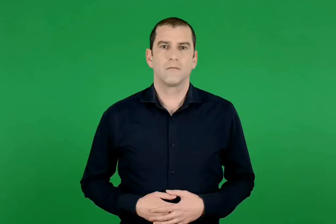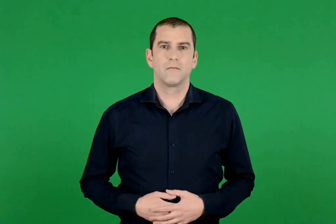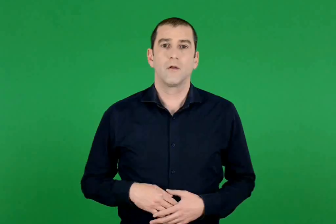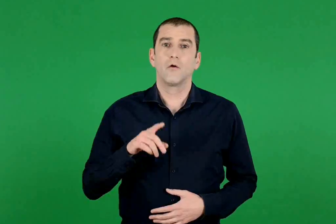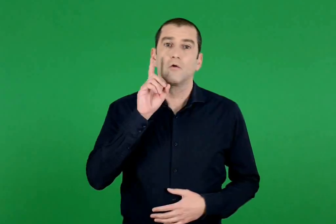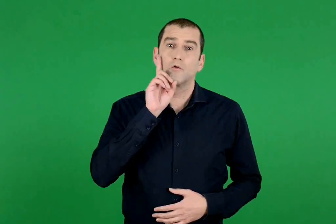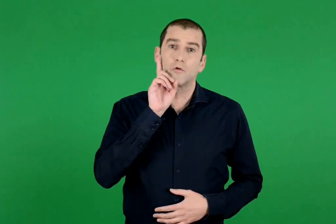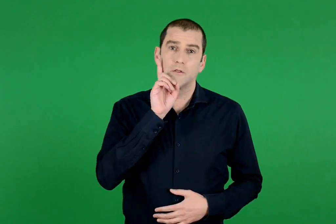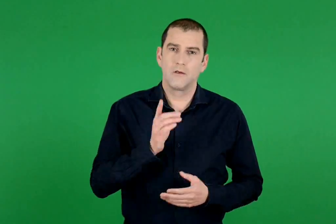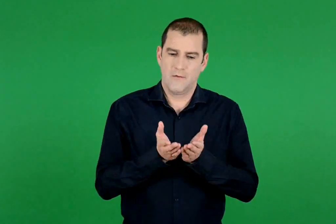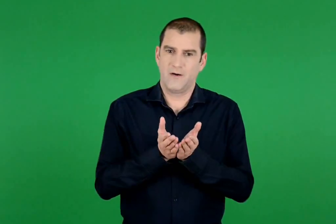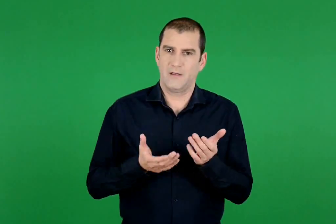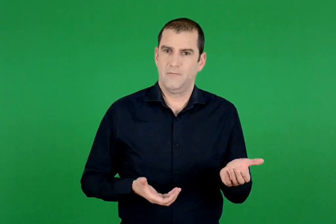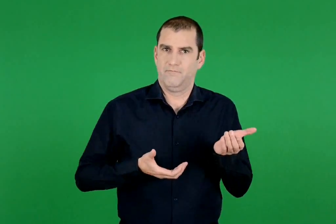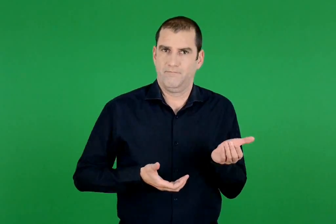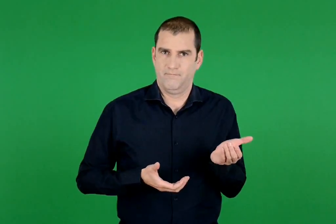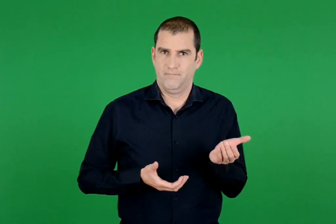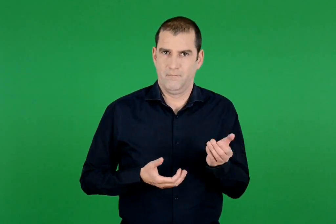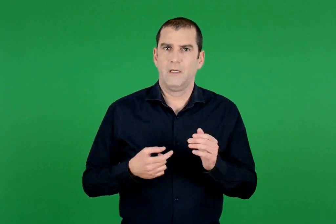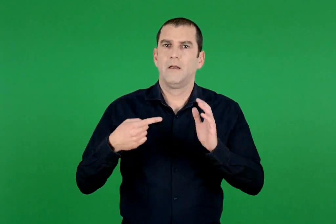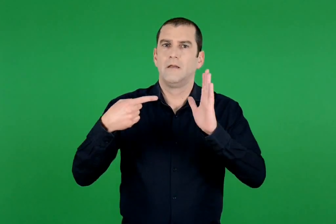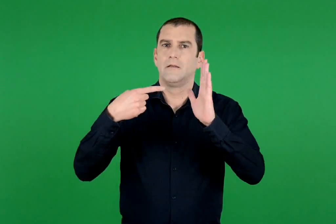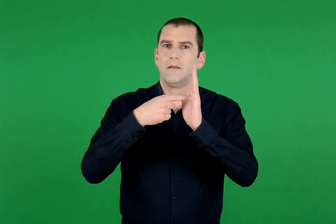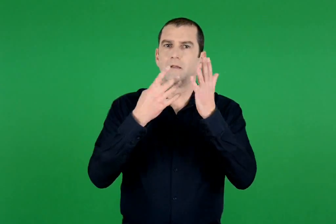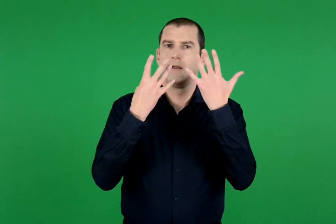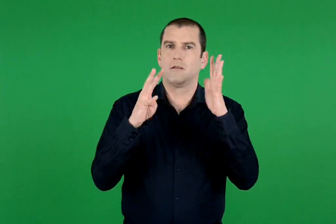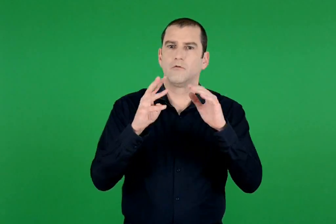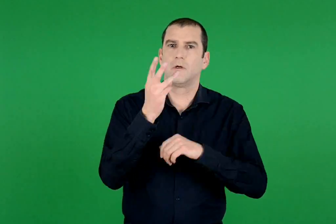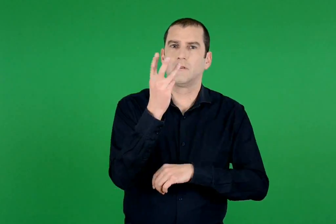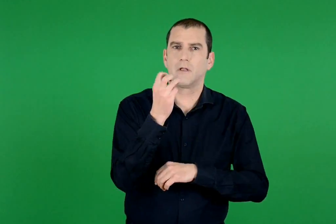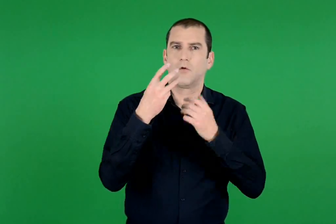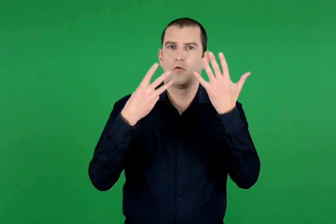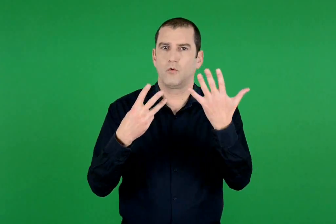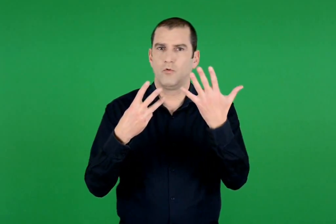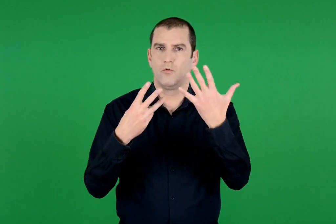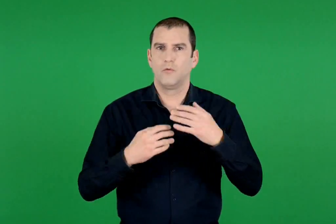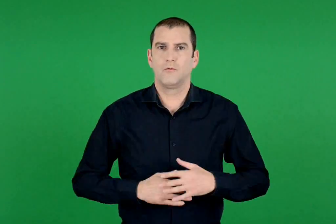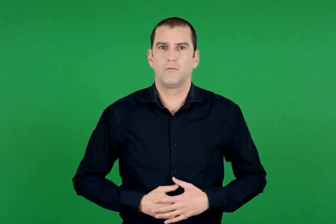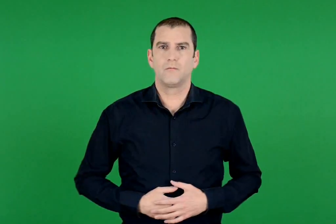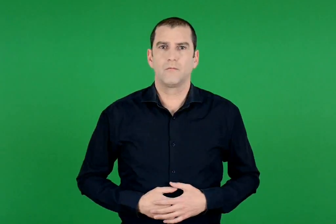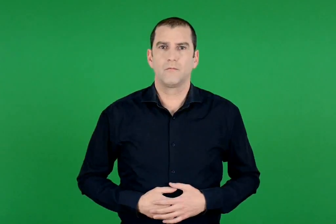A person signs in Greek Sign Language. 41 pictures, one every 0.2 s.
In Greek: κορίτσι με βάρκα 1938
